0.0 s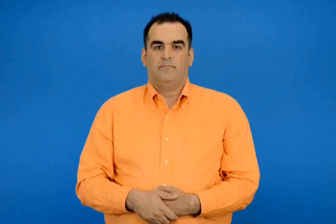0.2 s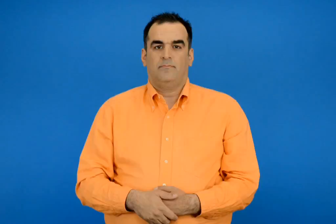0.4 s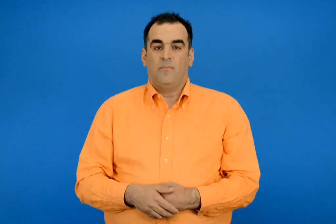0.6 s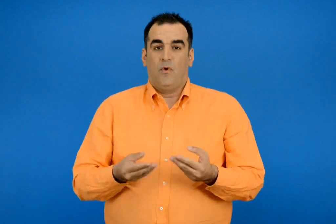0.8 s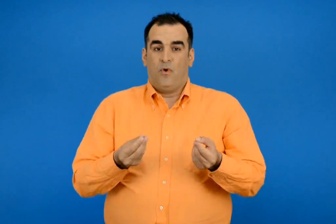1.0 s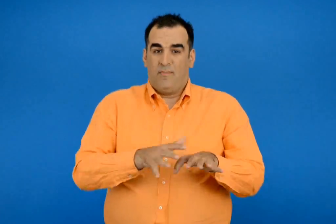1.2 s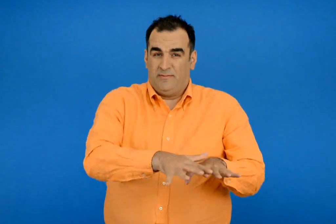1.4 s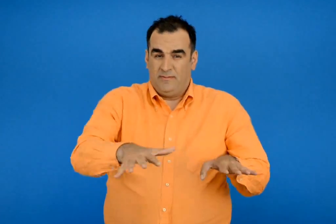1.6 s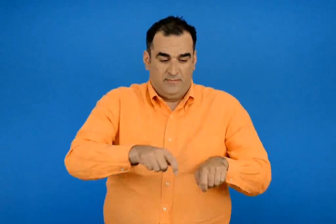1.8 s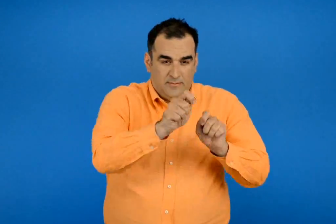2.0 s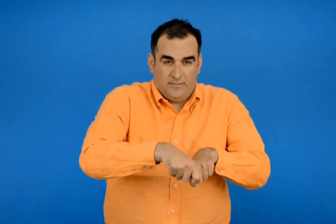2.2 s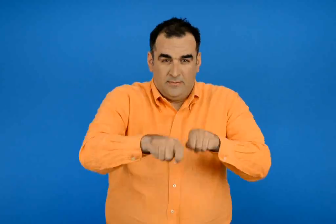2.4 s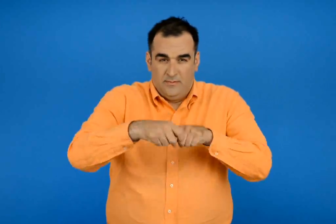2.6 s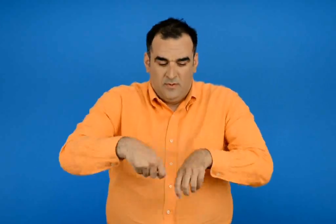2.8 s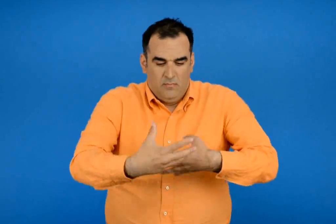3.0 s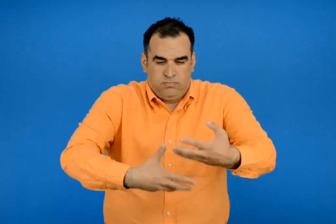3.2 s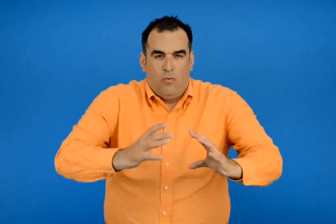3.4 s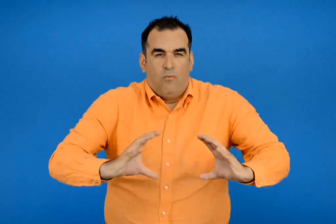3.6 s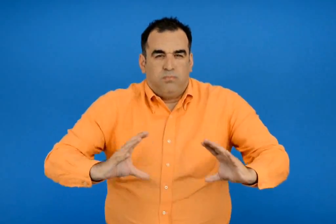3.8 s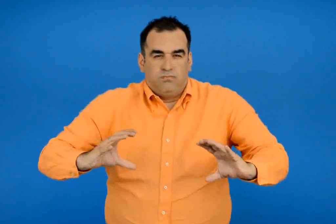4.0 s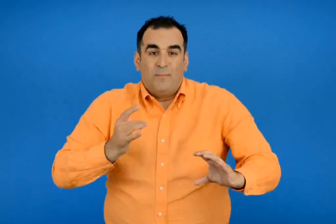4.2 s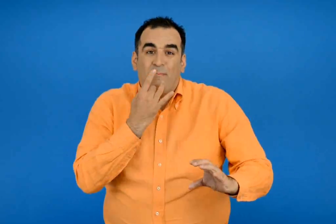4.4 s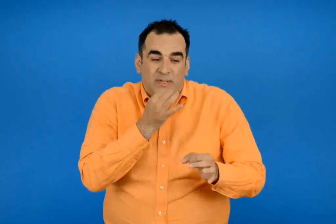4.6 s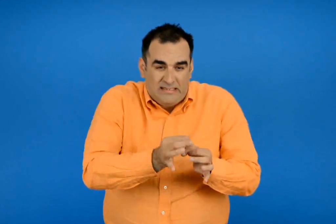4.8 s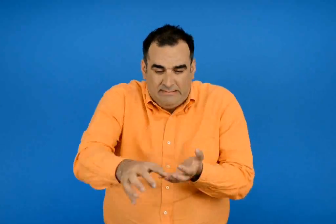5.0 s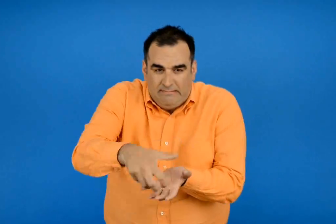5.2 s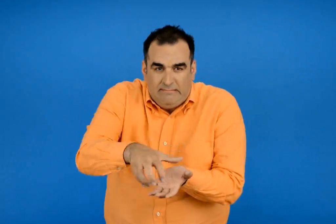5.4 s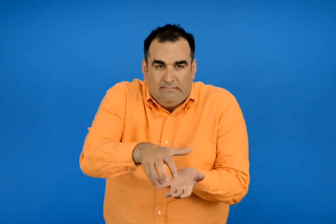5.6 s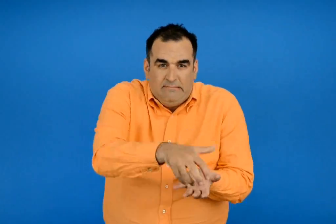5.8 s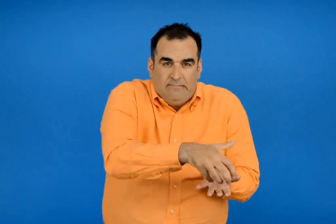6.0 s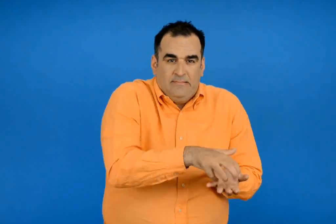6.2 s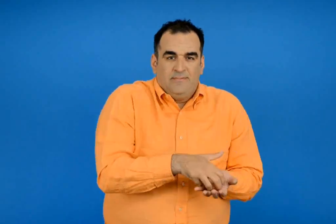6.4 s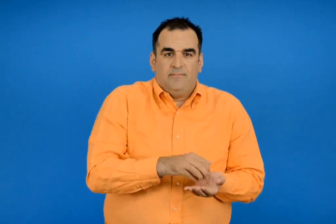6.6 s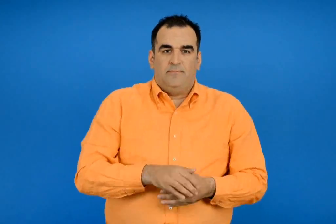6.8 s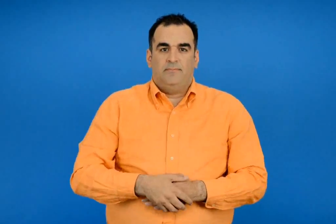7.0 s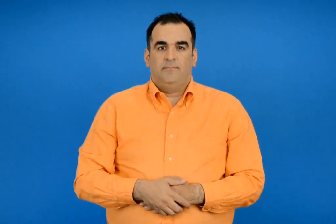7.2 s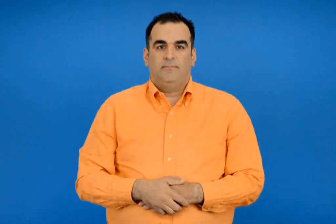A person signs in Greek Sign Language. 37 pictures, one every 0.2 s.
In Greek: σκάβουμε το χώμα για να γινει αφράτο και το καθαρίζουμε από τις πέτρες
